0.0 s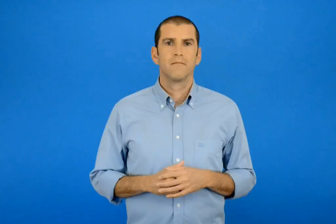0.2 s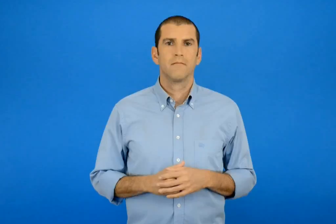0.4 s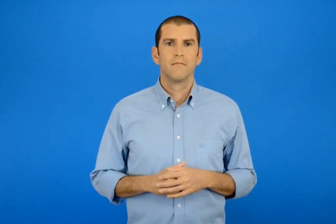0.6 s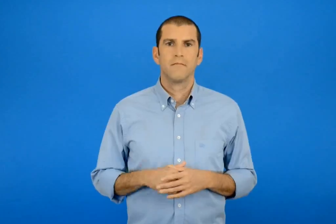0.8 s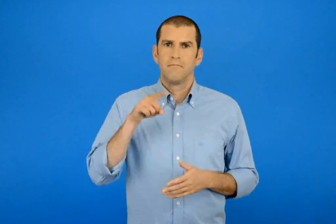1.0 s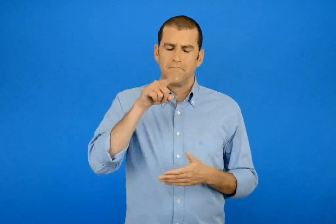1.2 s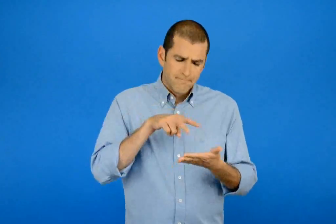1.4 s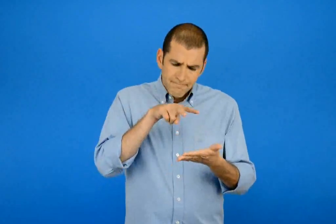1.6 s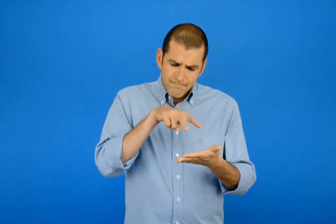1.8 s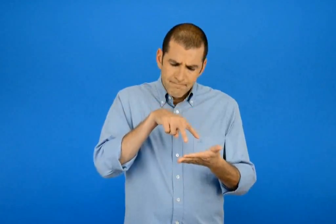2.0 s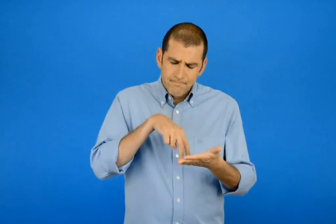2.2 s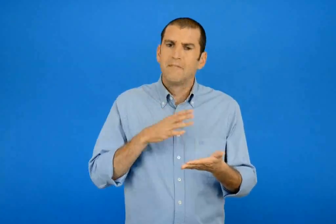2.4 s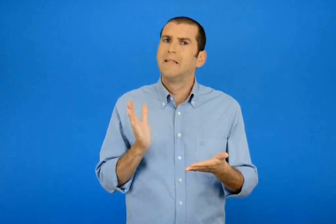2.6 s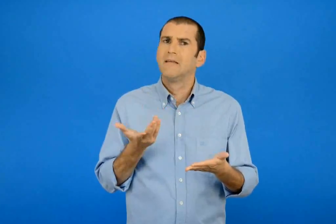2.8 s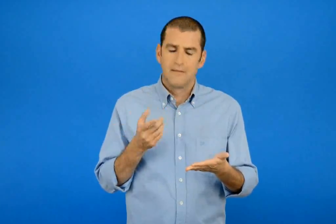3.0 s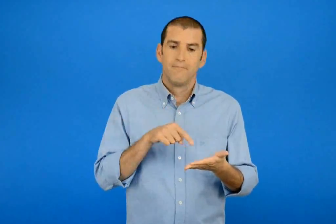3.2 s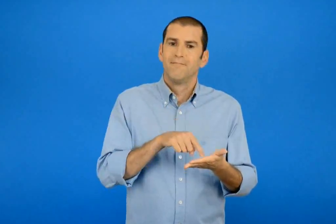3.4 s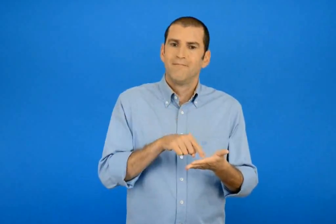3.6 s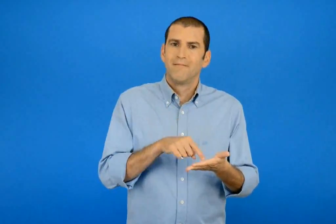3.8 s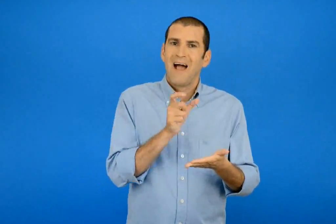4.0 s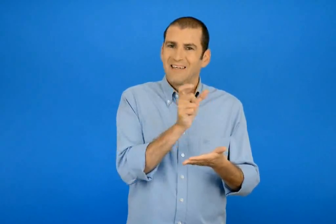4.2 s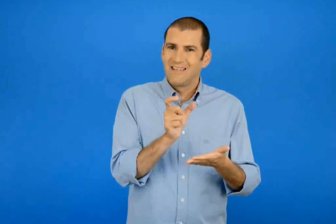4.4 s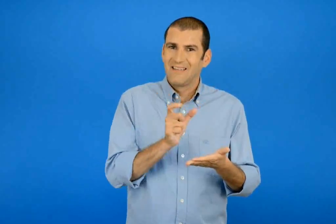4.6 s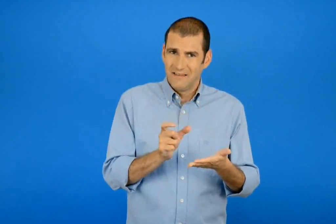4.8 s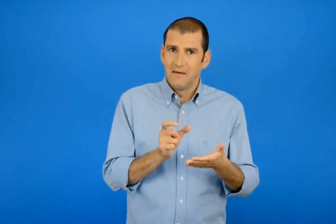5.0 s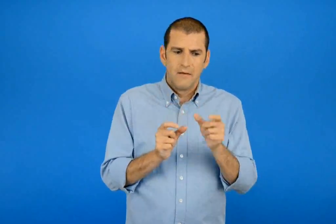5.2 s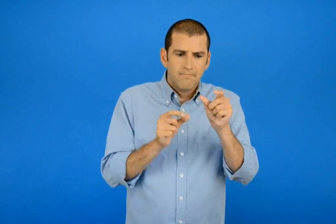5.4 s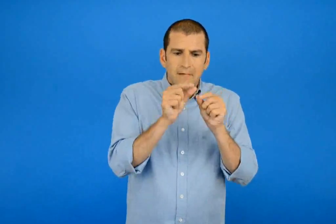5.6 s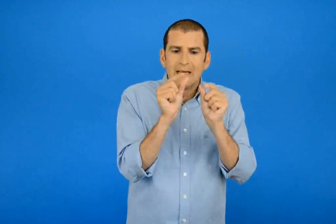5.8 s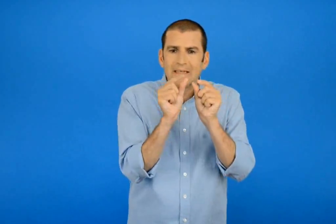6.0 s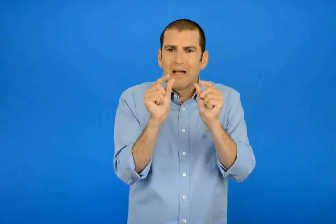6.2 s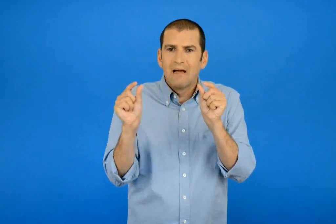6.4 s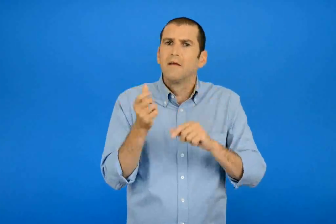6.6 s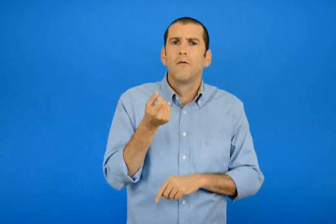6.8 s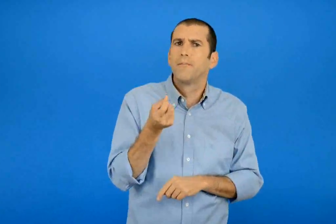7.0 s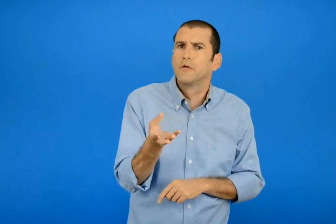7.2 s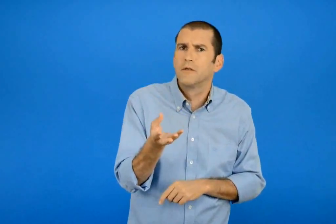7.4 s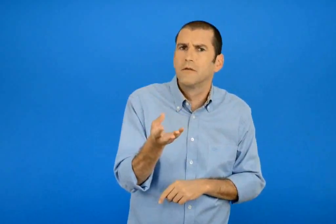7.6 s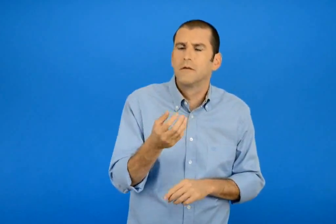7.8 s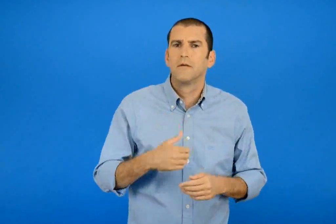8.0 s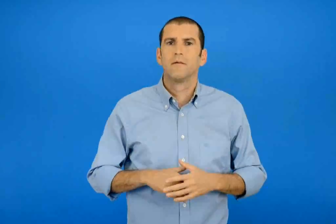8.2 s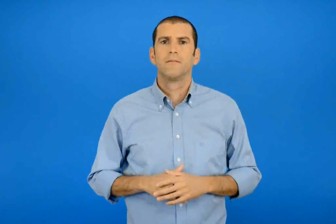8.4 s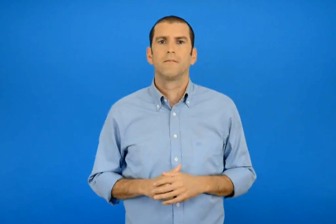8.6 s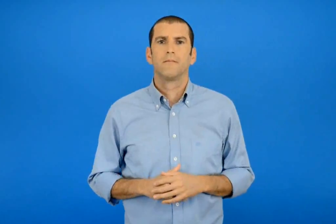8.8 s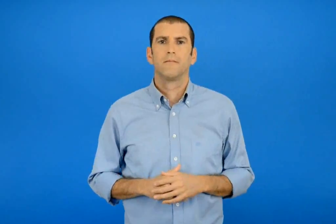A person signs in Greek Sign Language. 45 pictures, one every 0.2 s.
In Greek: τι παρατηρείς ; πόσες συλλαβές έχουν οι λέξεις αυτές ;
